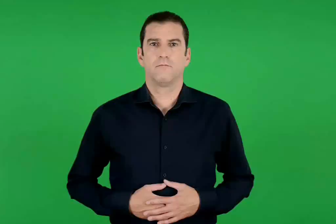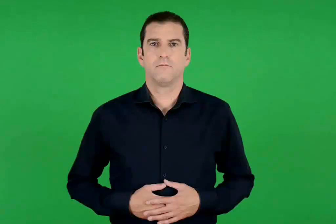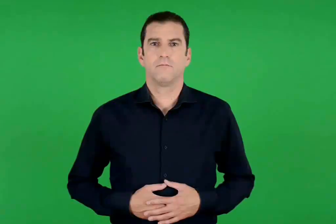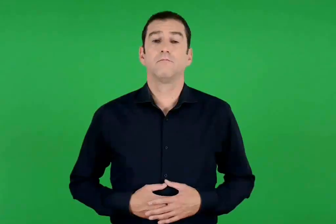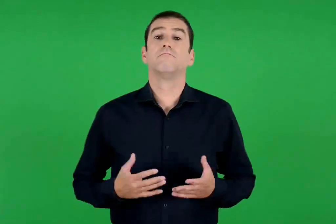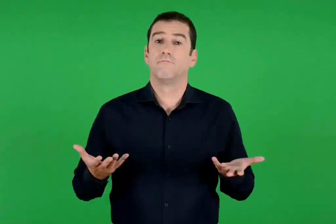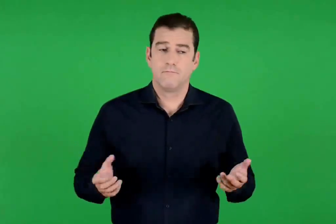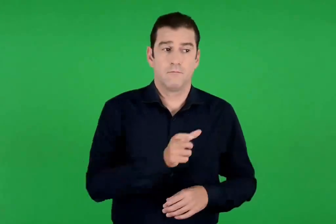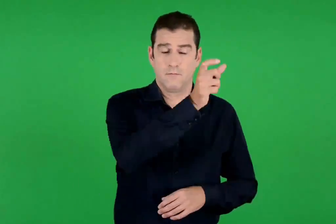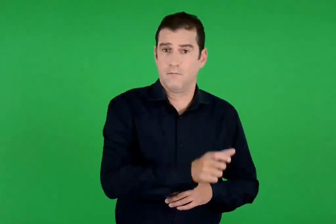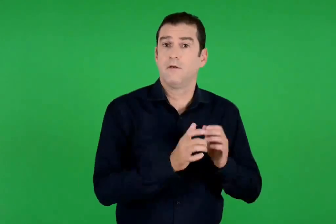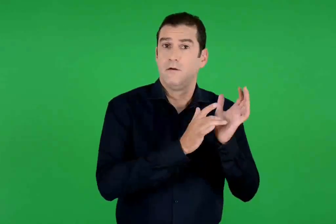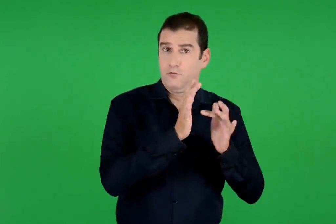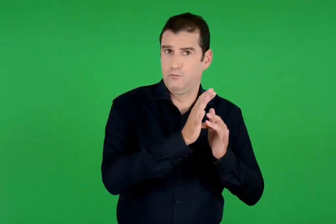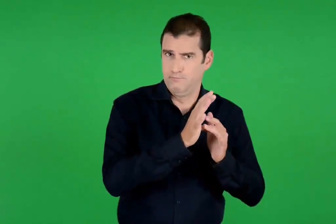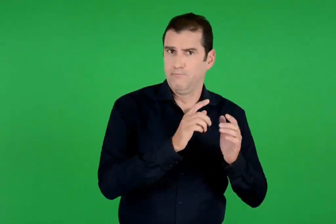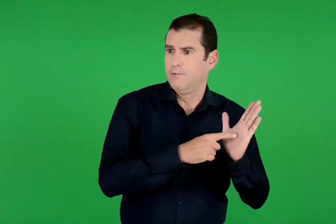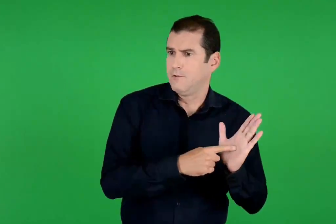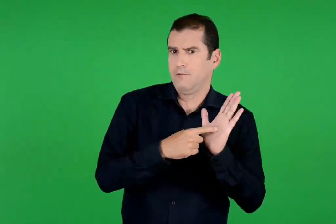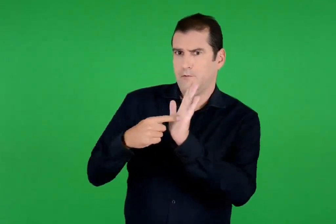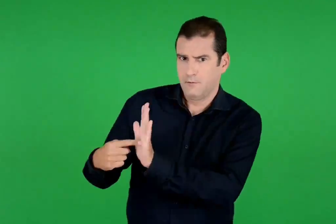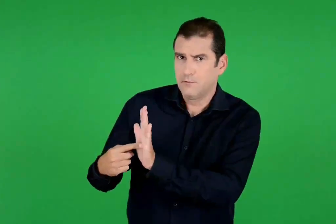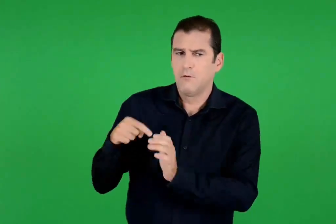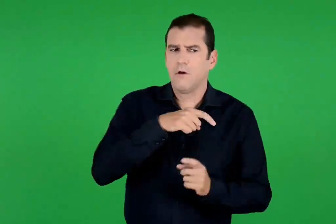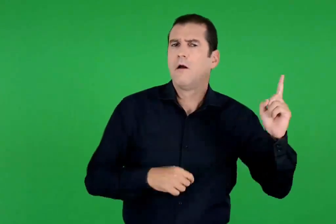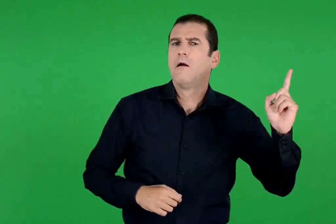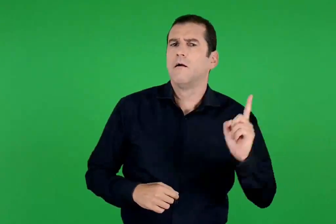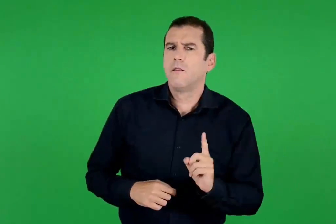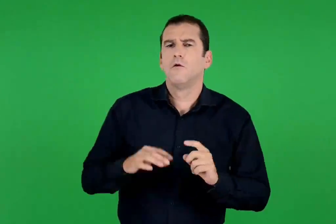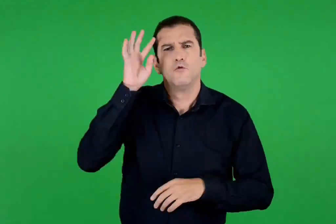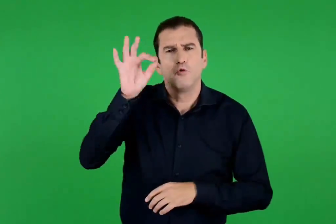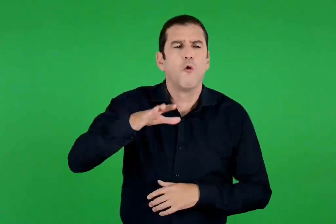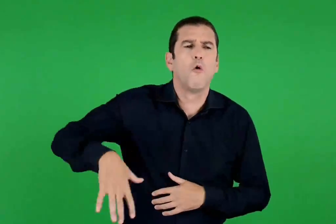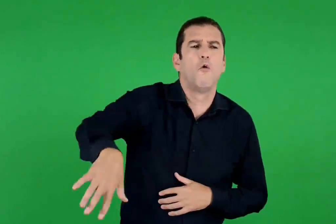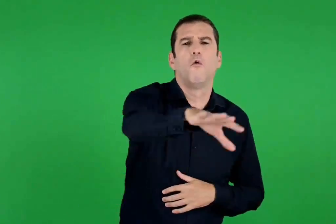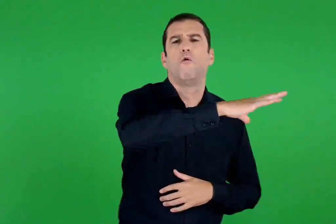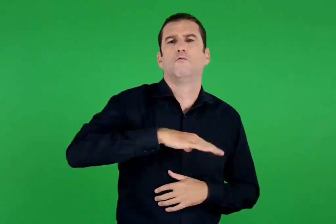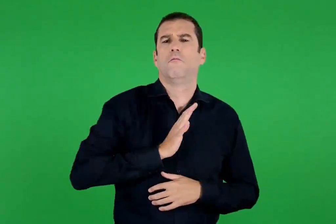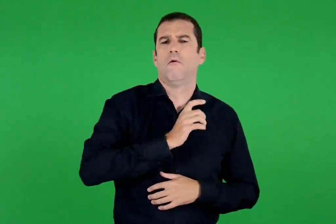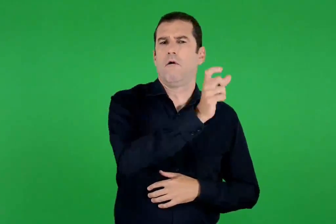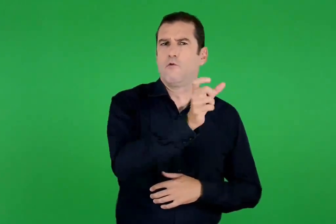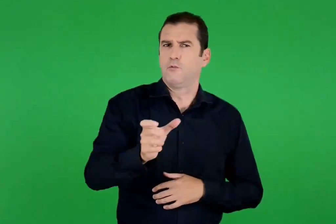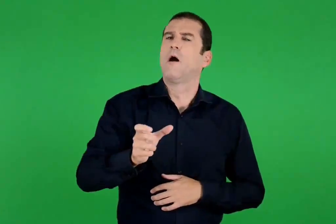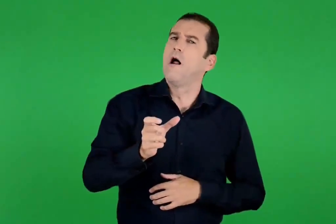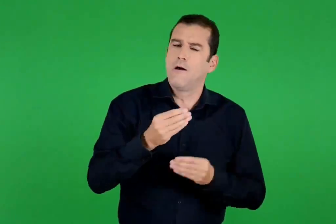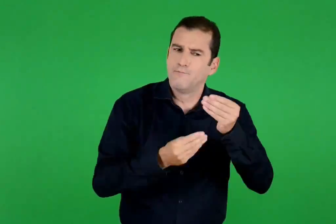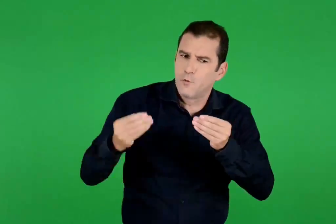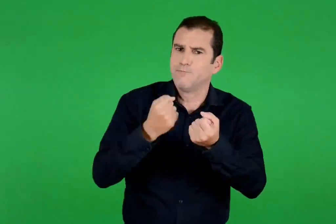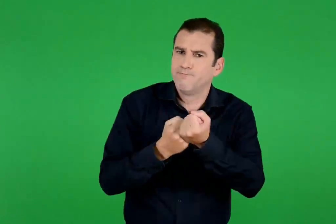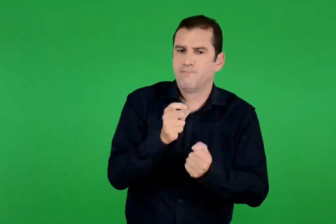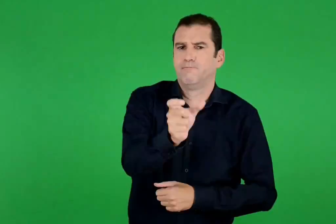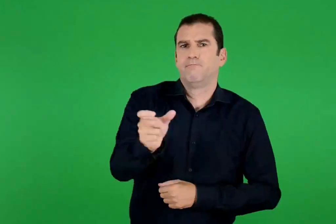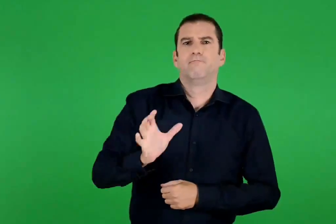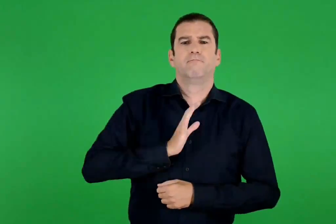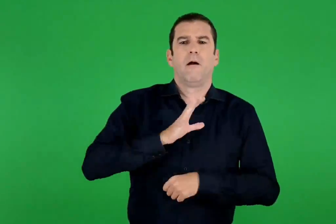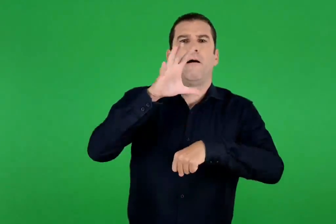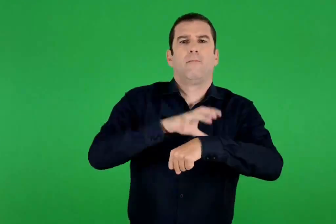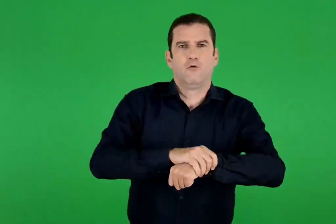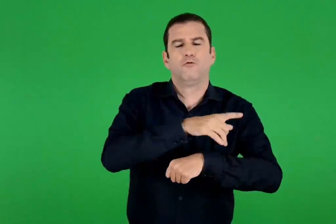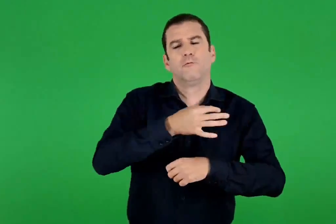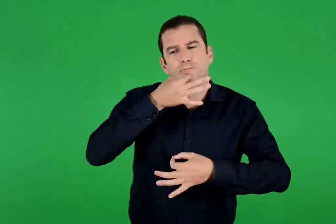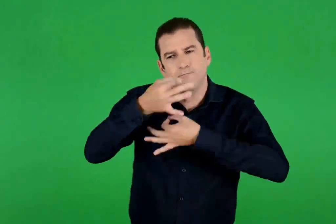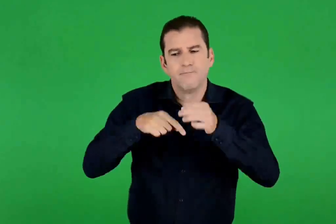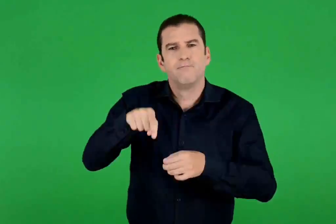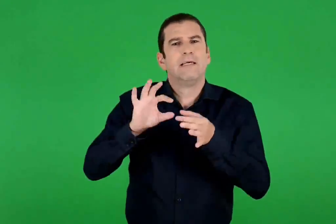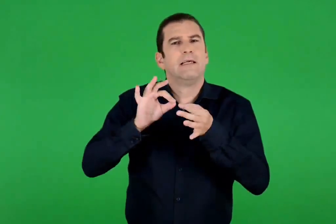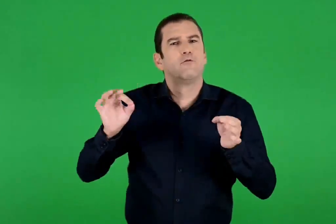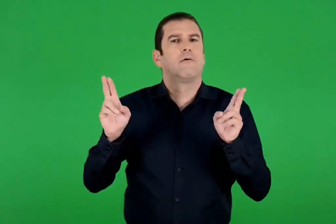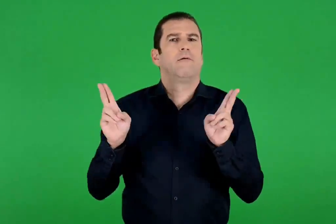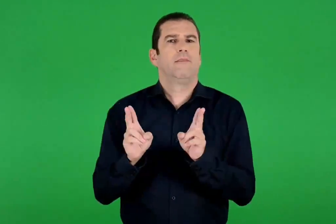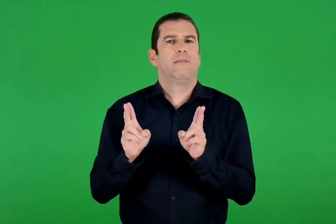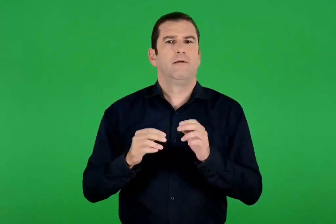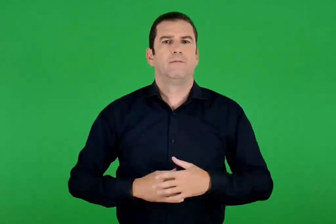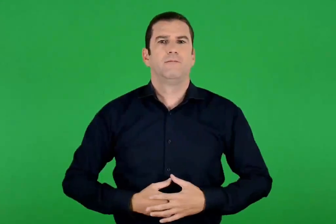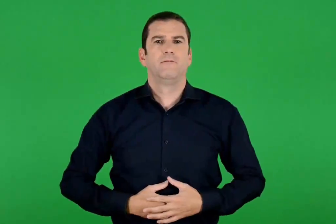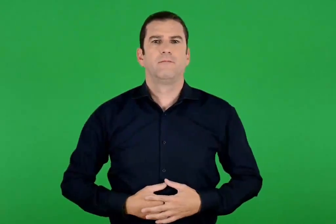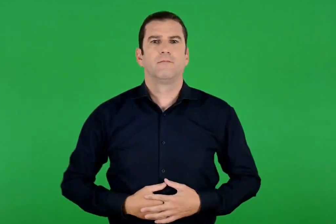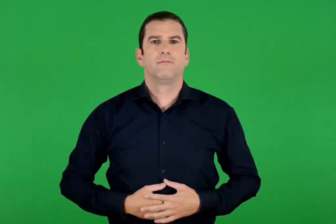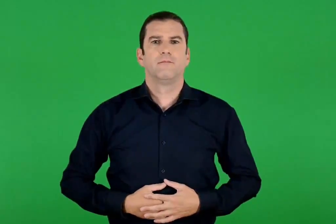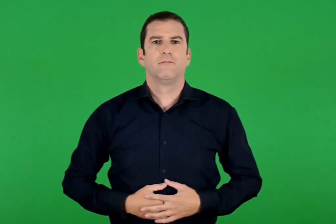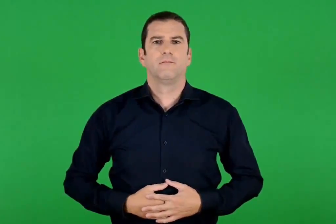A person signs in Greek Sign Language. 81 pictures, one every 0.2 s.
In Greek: τότε ο ιησούς για να δείξει ότι ήρθε για όλους τους ανθρώπους και κυρίως για τους αμαρτωλούς είπε αυτή τη μικρή ιστορία
